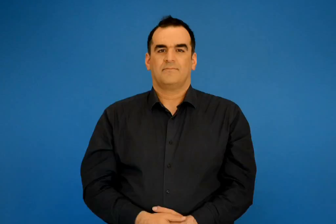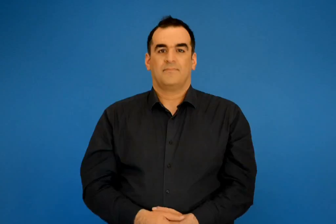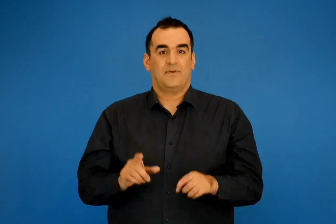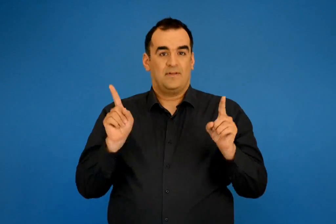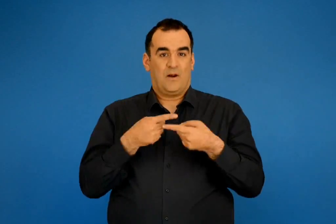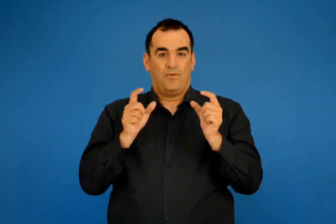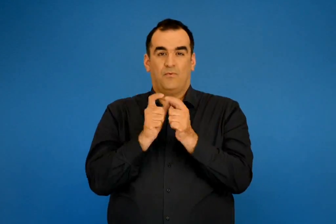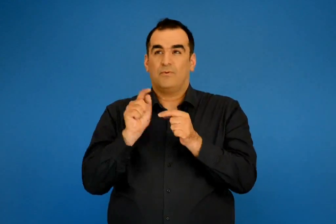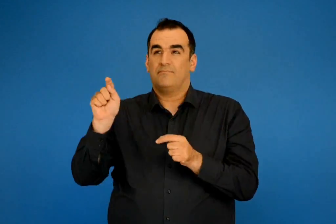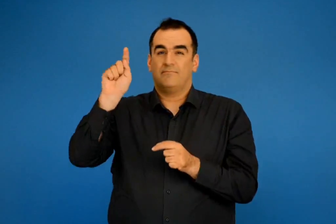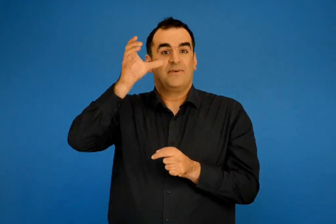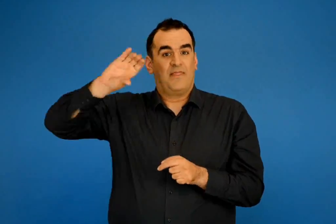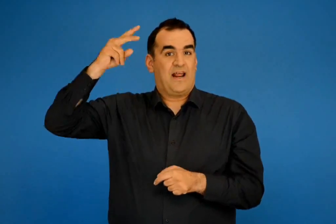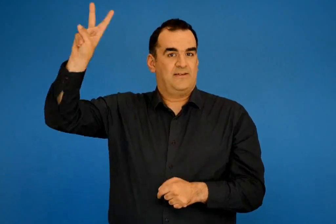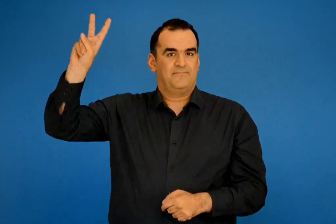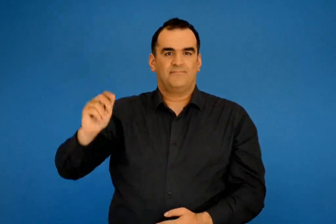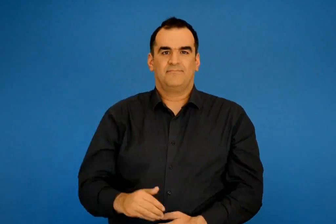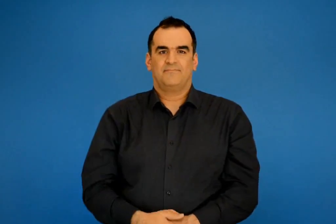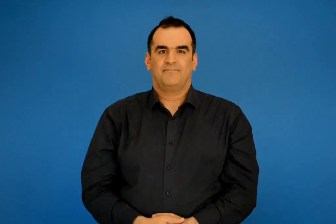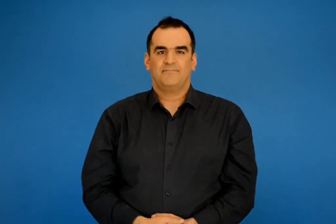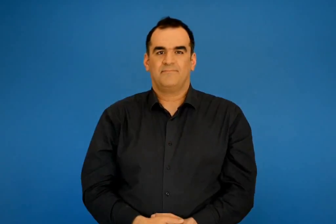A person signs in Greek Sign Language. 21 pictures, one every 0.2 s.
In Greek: δημοτικό τραγούδι από τη θράκη
